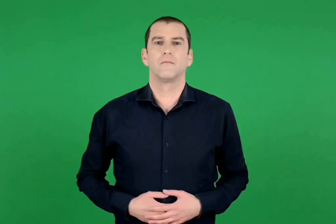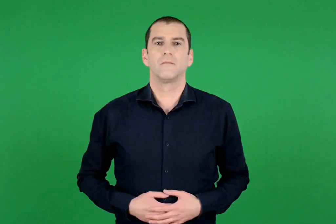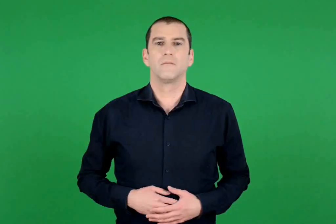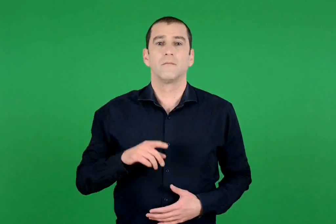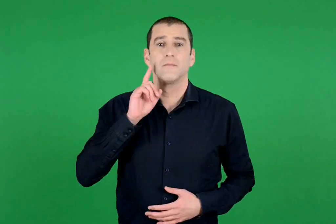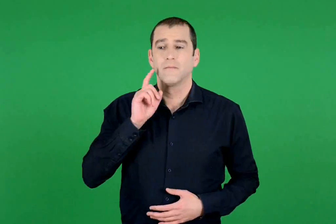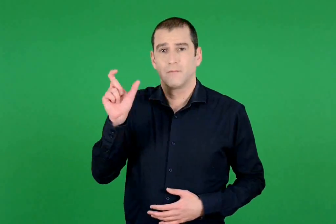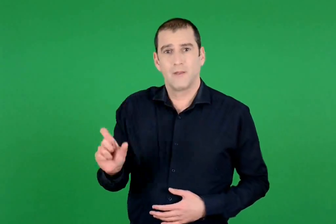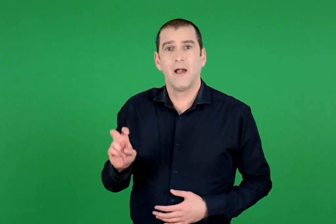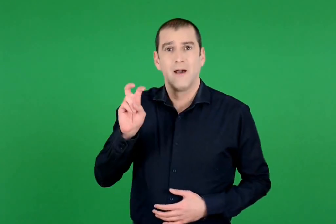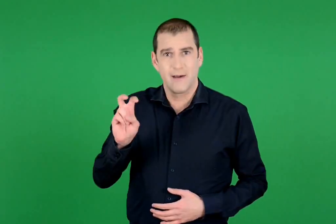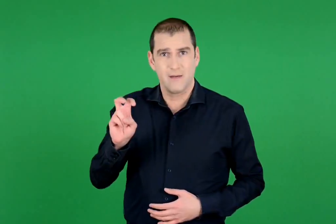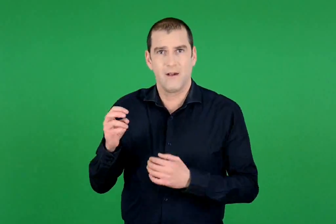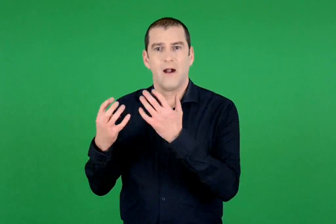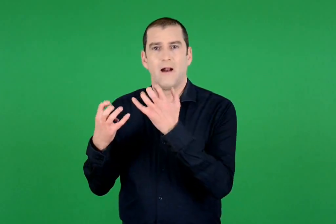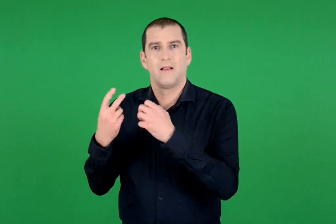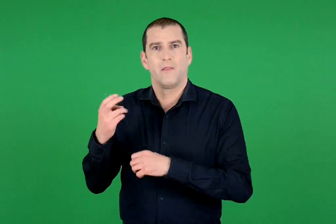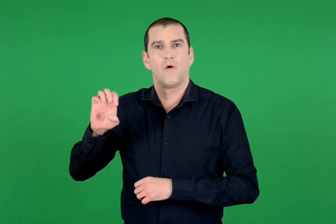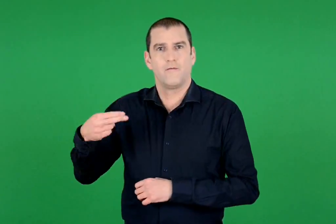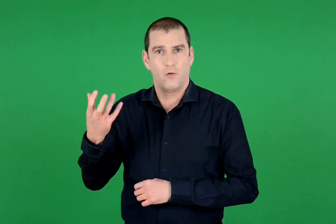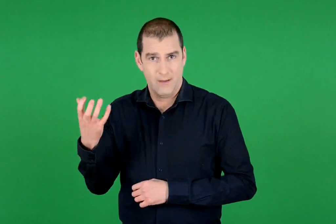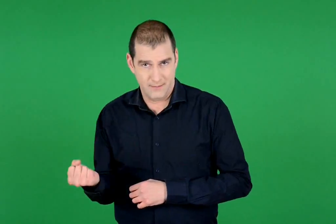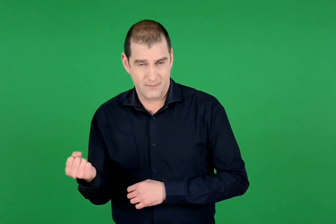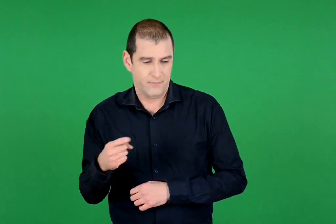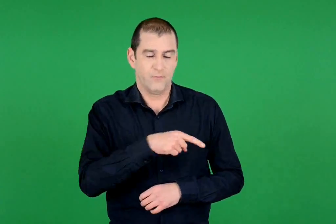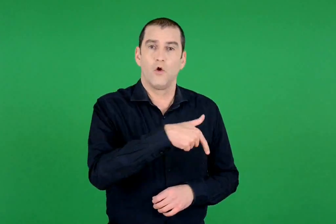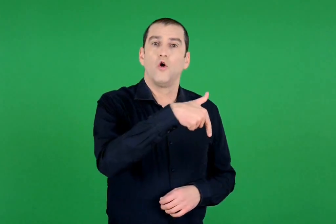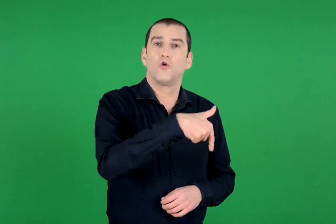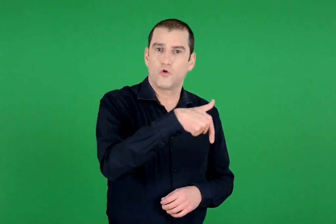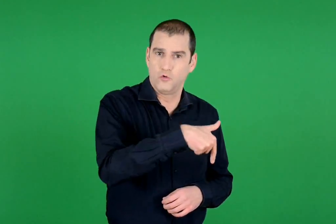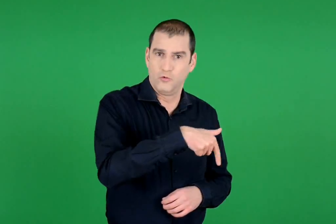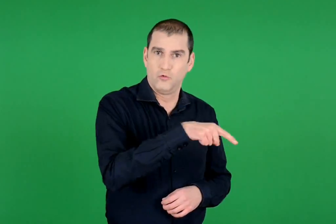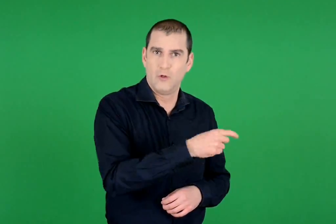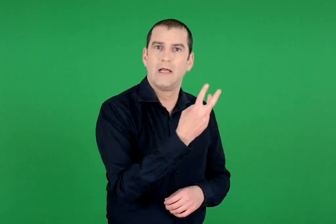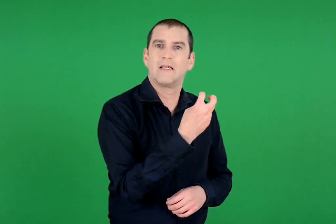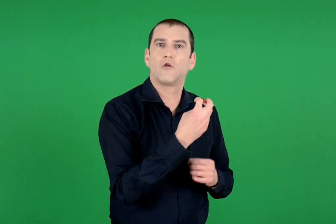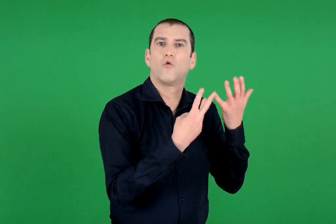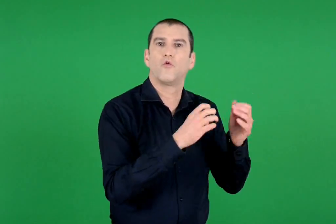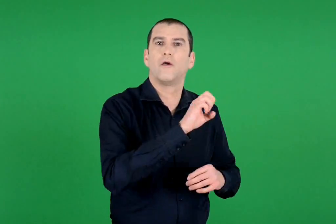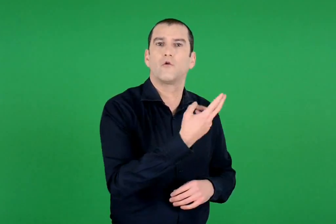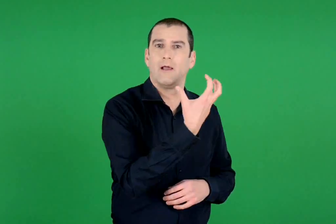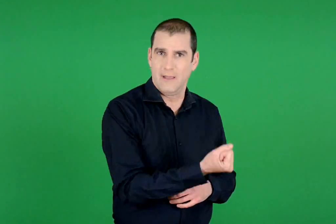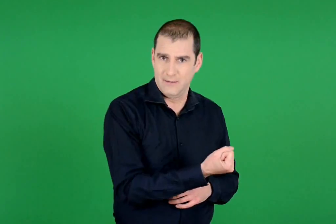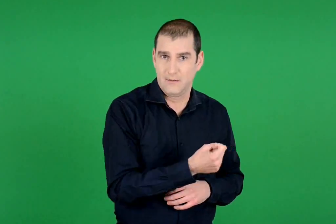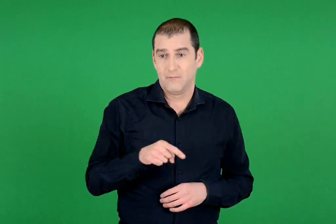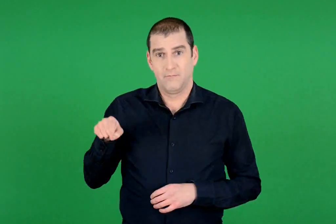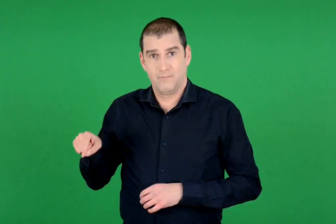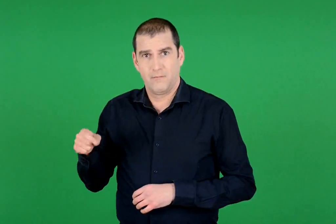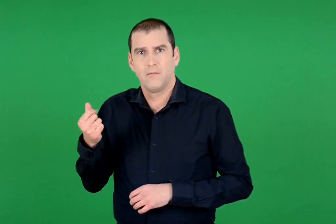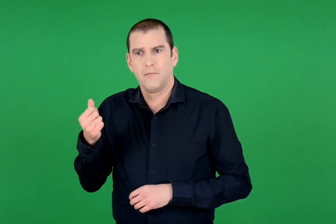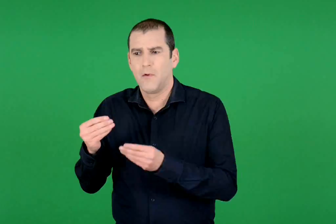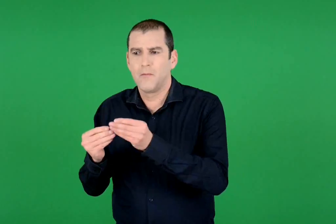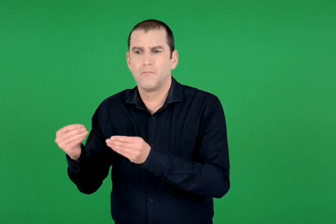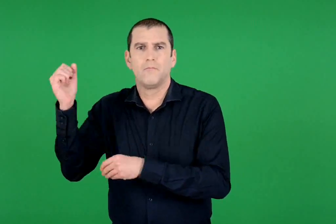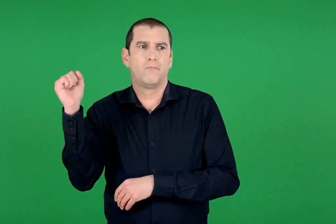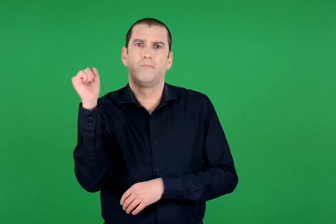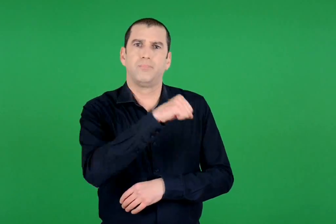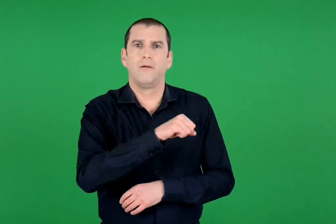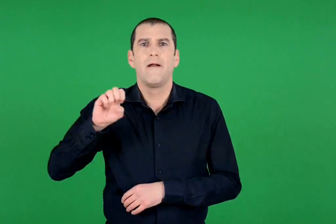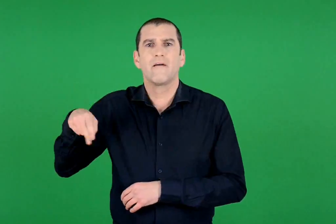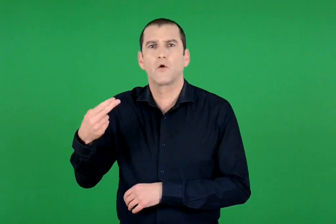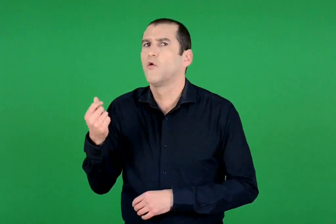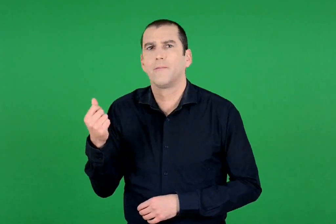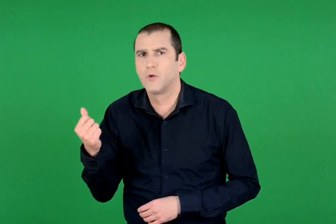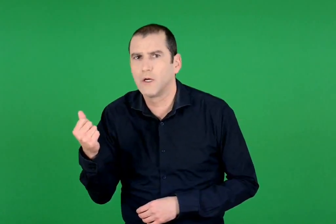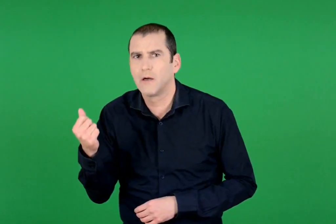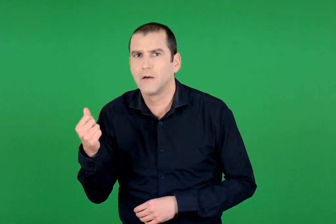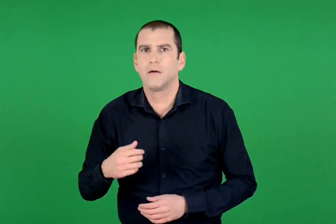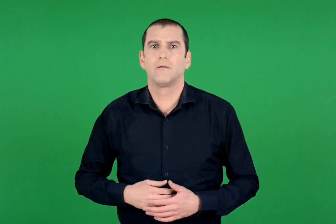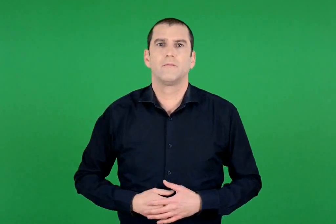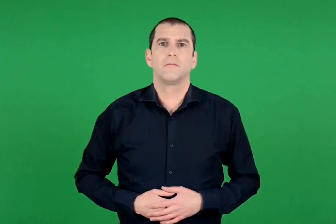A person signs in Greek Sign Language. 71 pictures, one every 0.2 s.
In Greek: η χαρά έχει 92 ευρώ και ο γιώργος έχει 38 ευρώ. πόσα ευρώ περισσότερα έχει η χαρά από τον γιώργο ;
